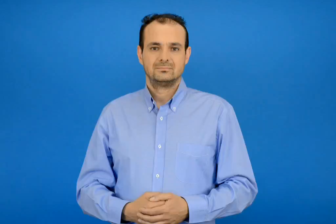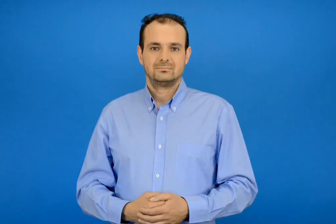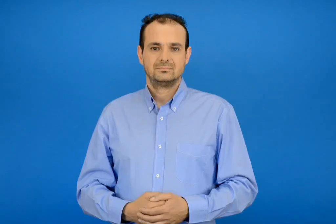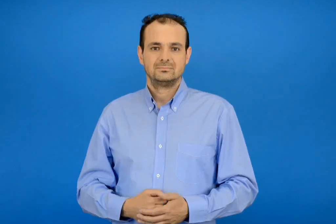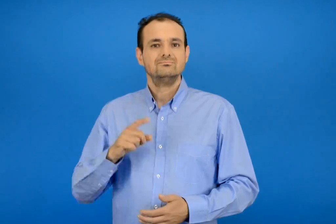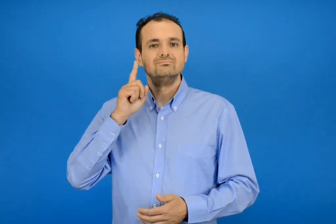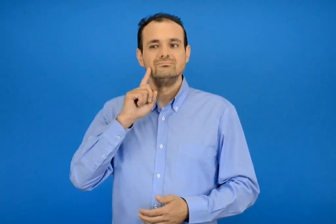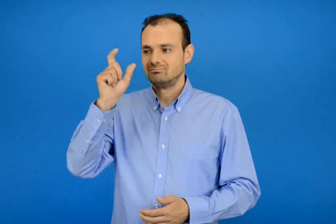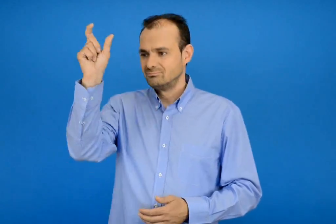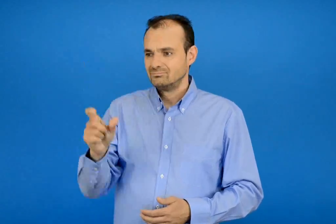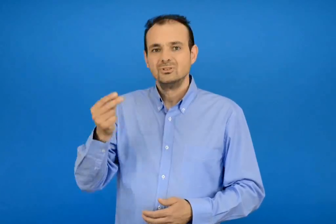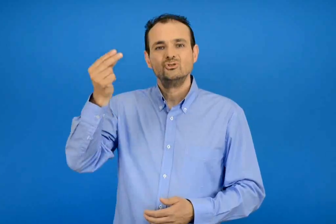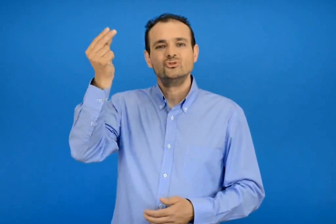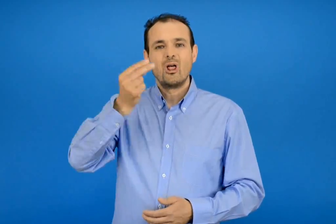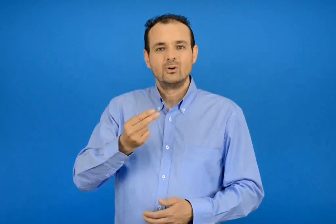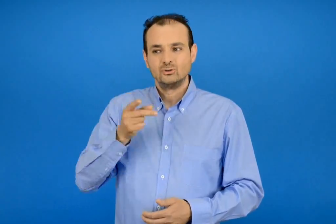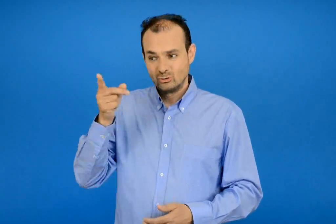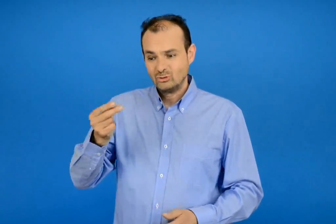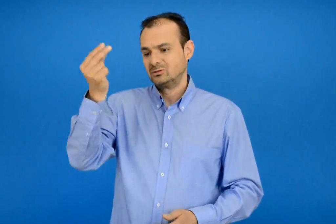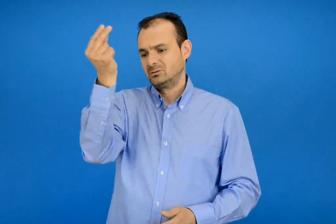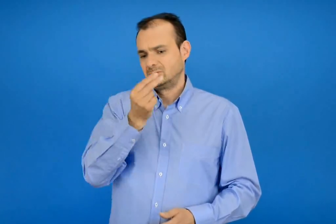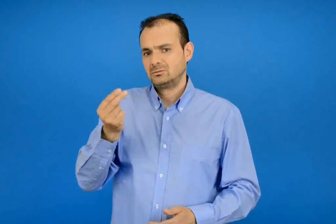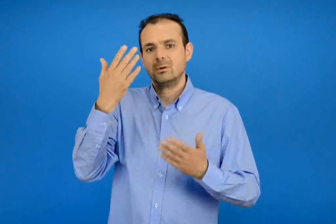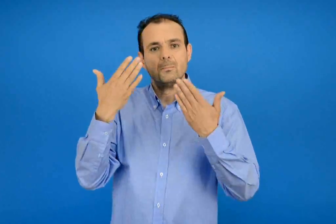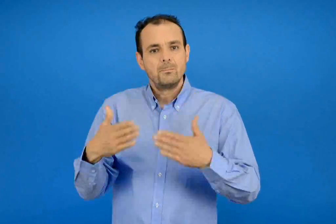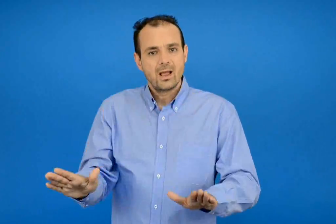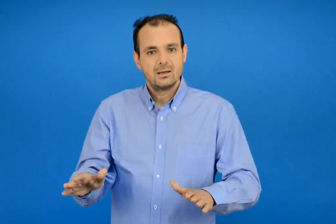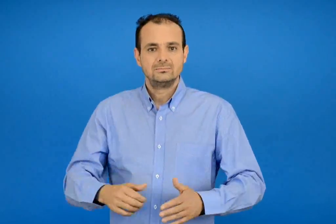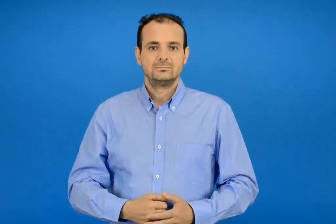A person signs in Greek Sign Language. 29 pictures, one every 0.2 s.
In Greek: μια ζωγράφος ζωγράφισε
